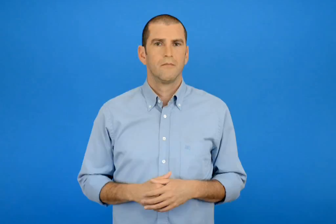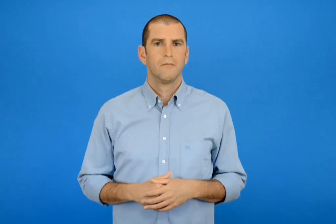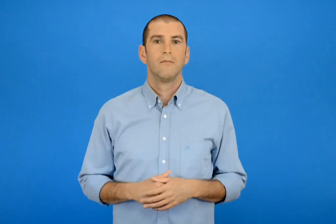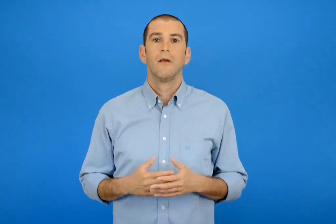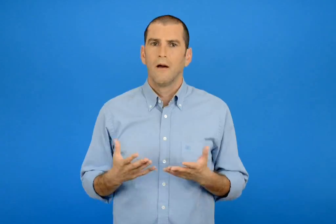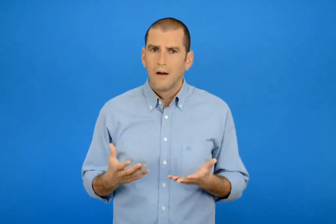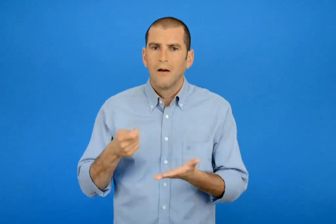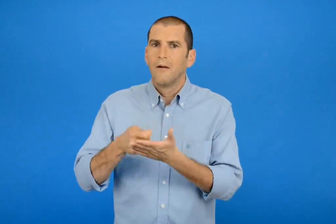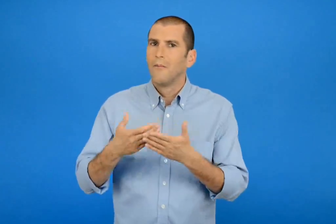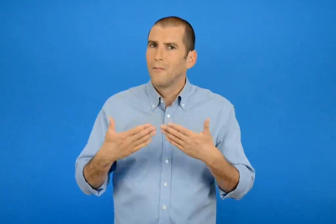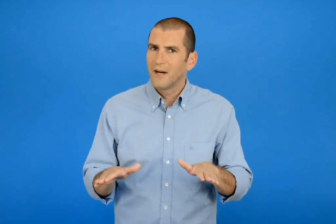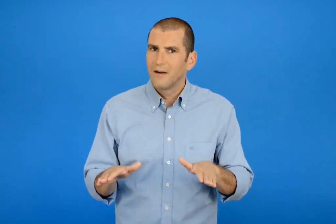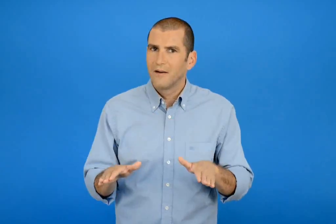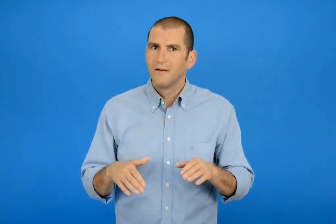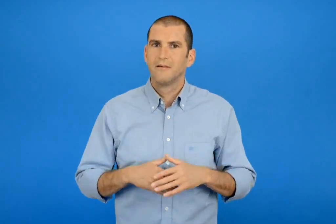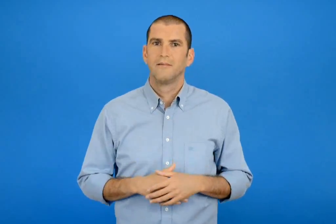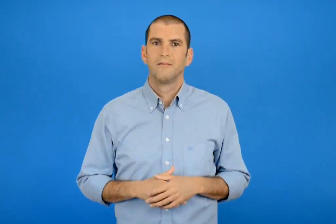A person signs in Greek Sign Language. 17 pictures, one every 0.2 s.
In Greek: πλήρωσα δηλαδή
